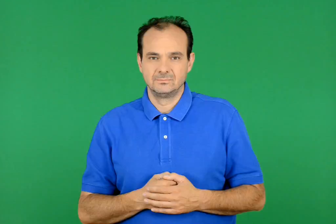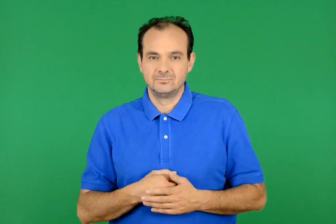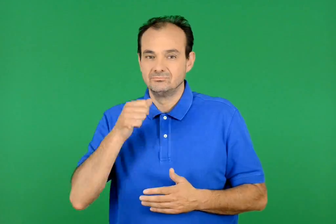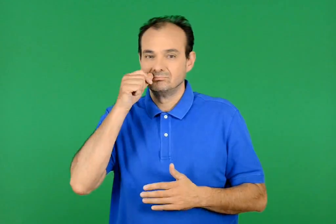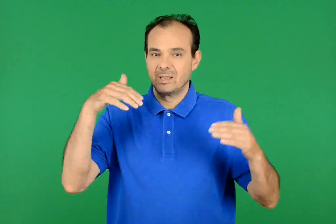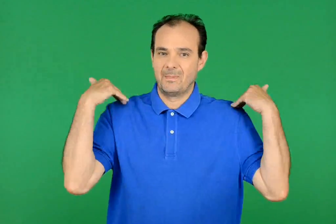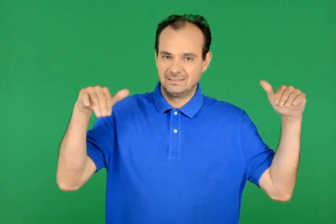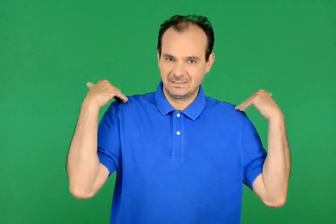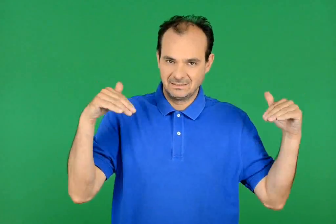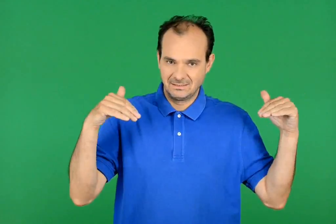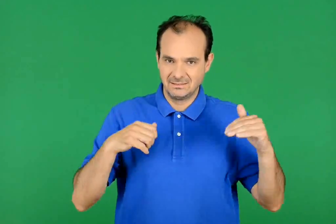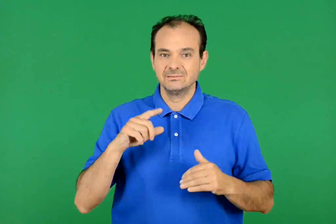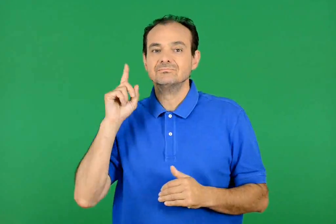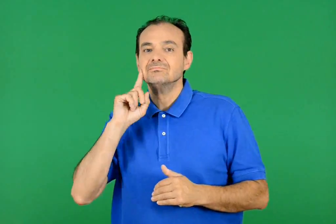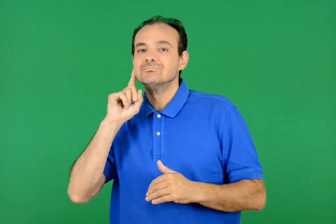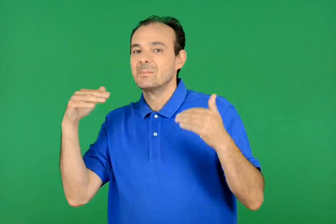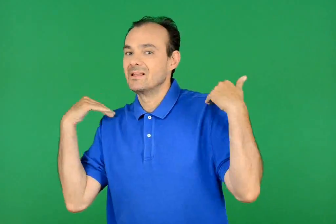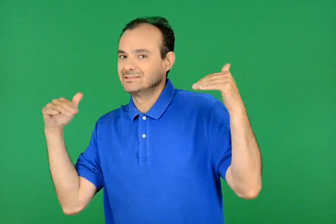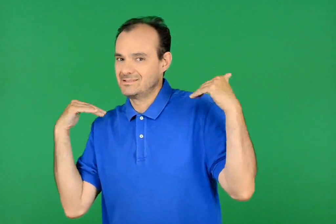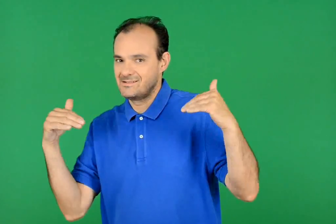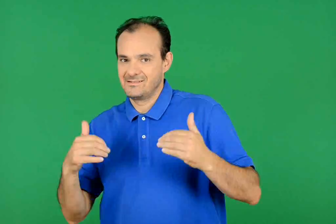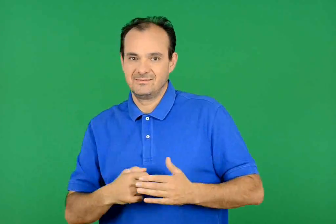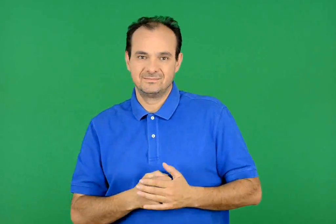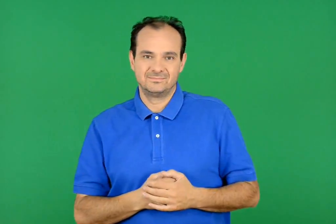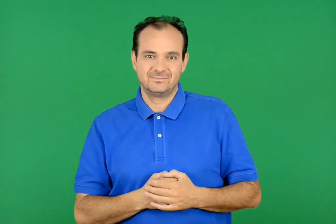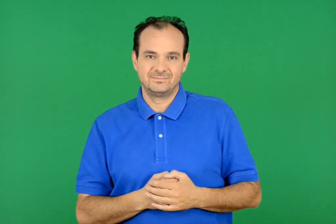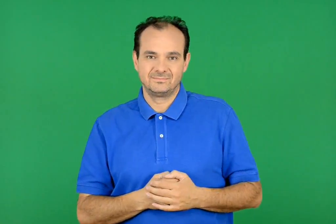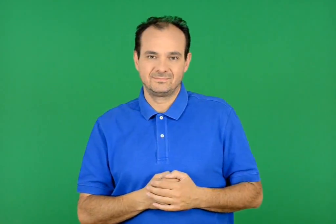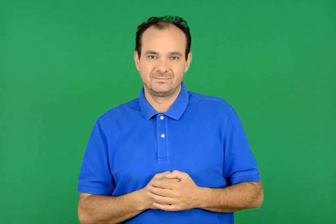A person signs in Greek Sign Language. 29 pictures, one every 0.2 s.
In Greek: γυμναστής γυμνάστρια
